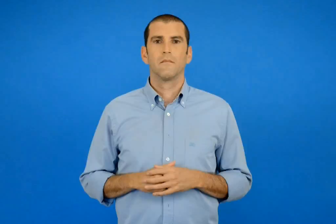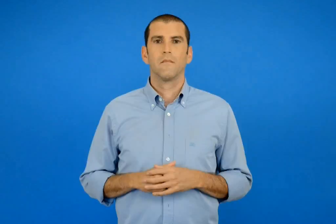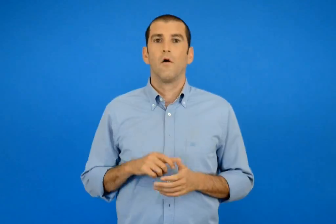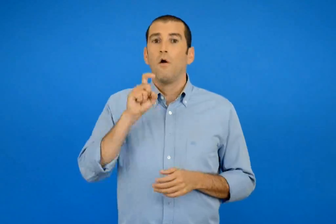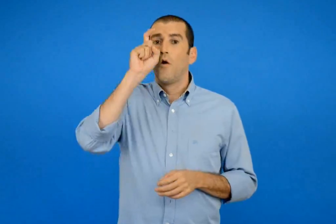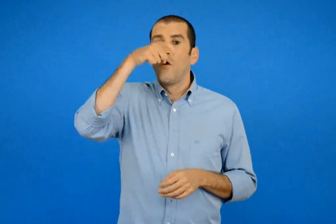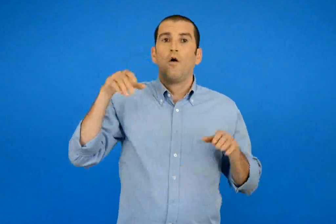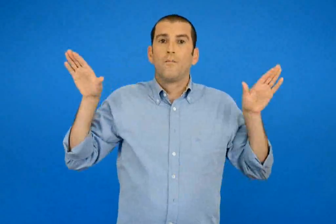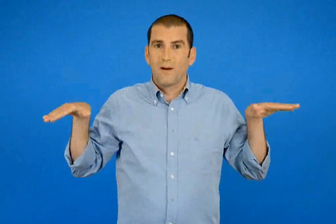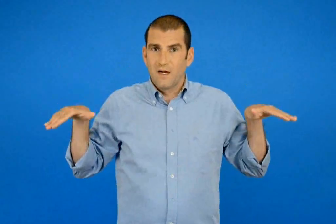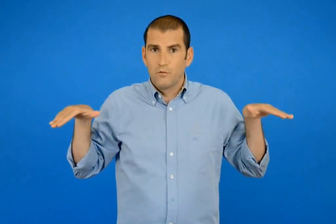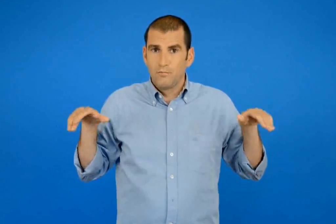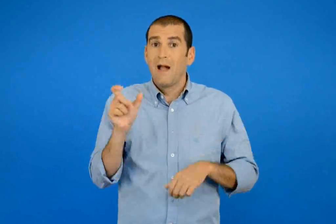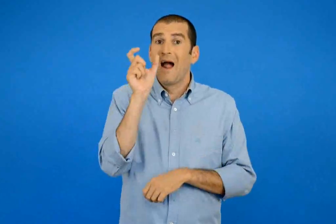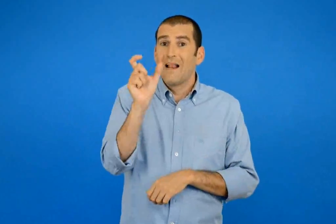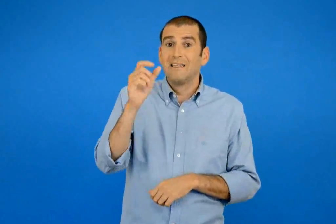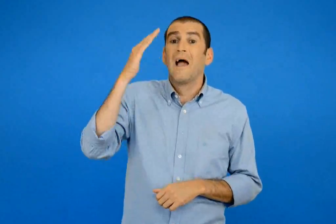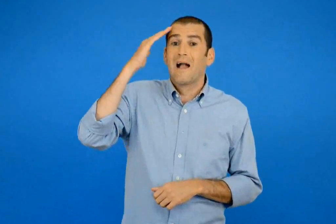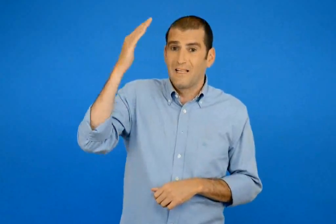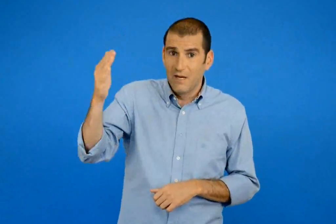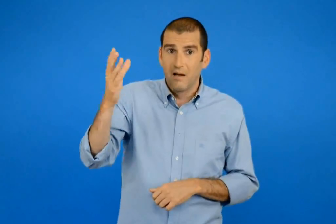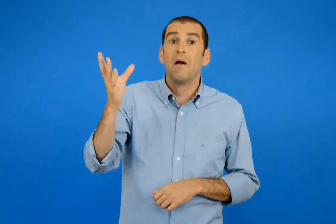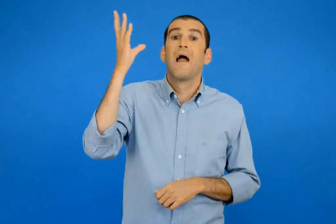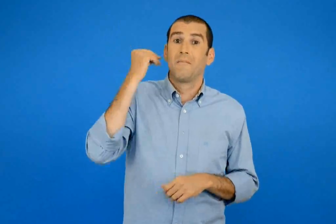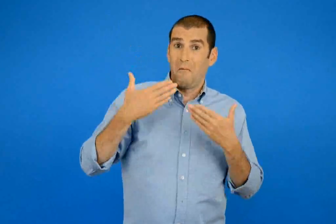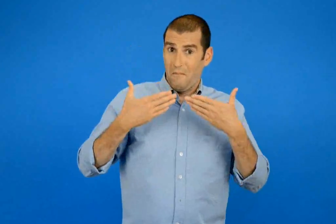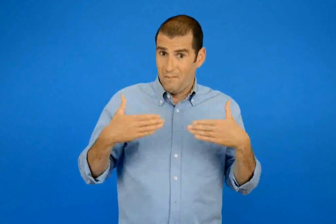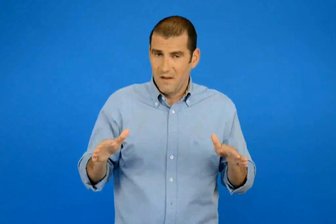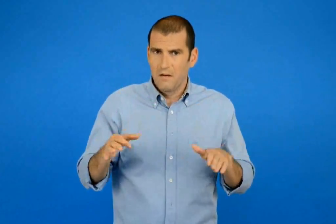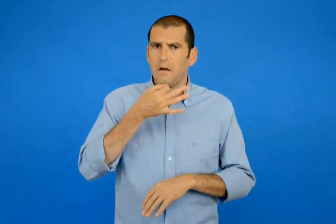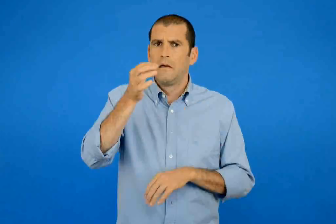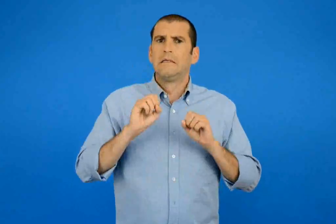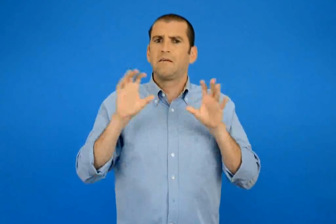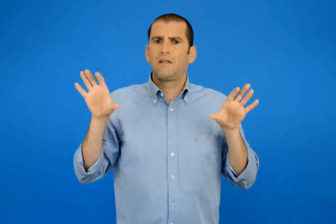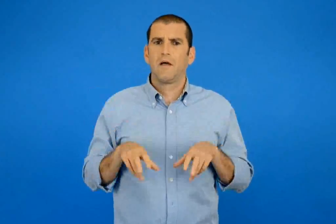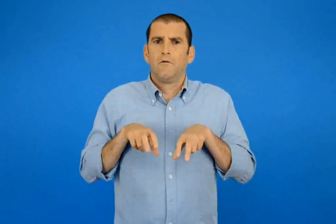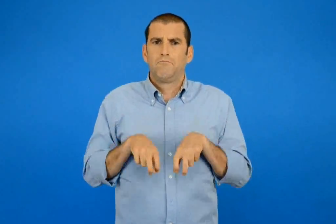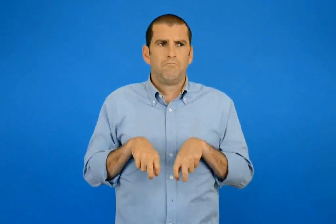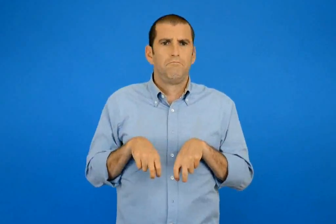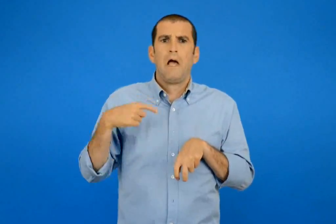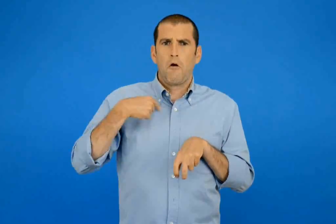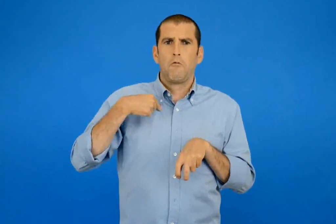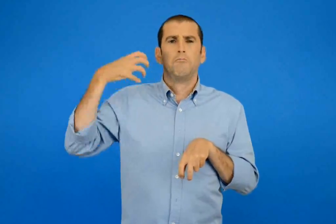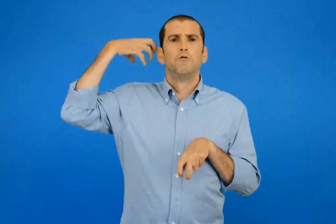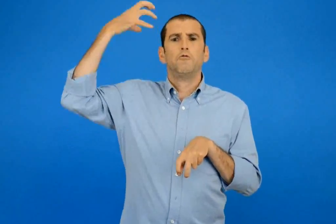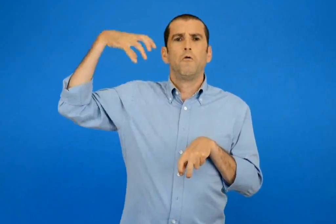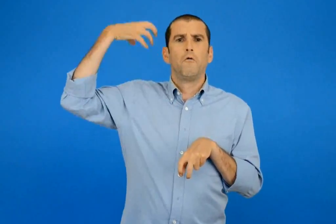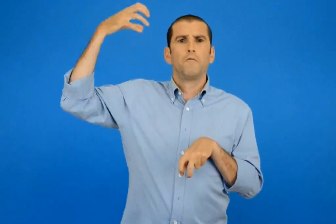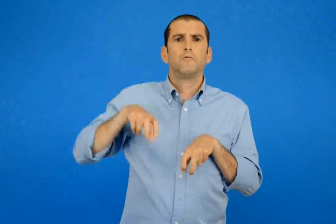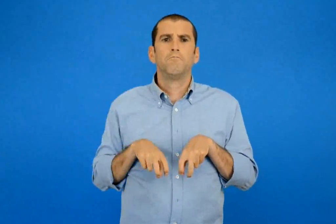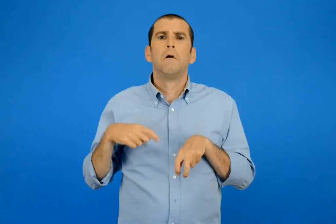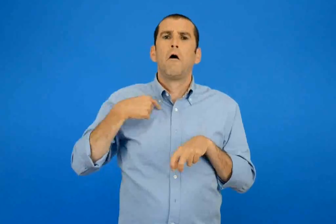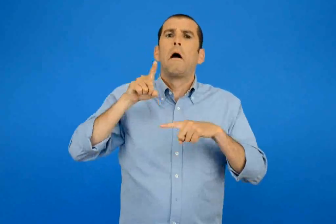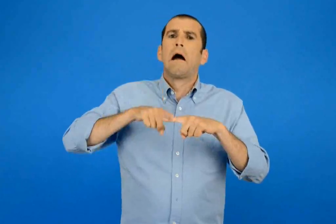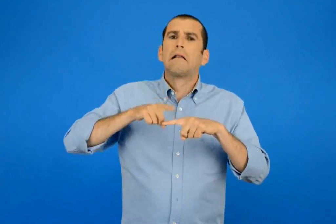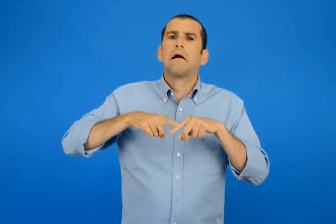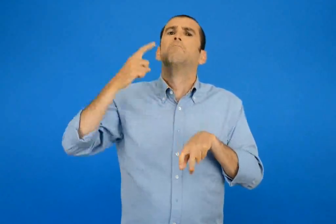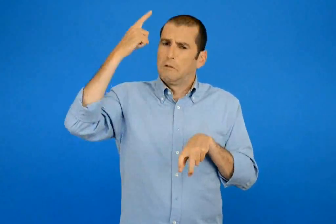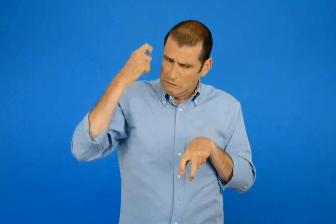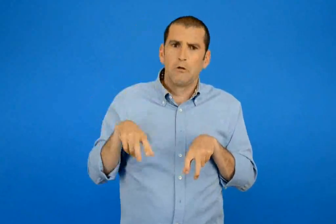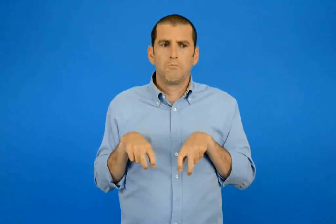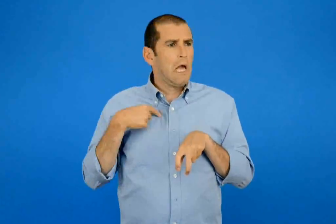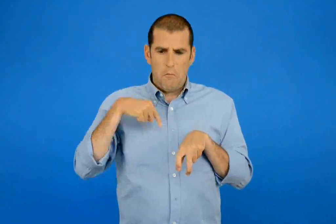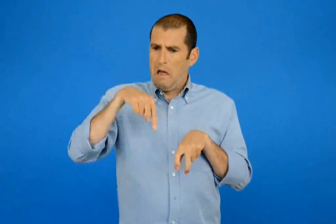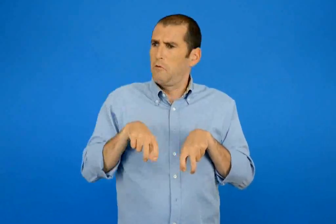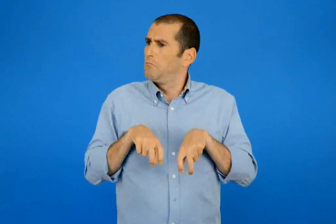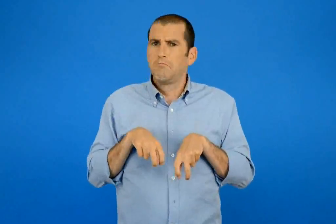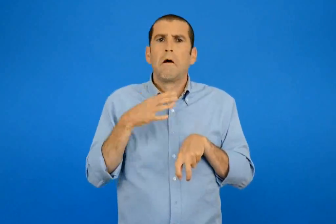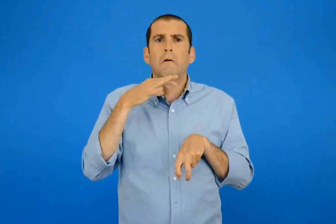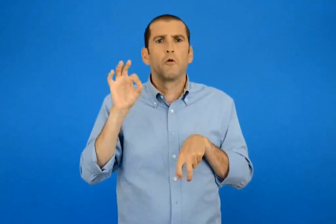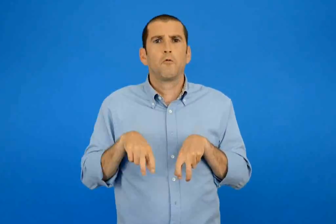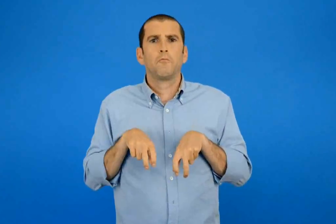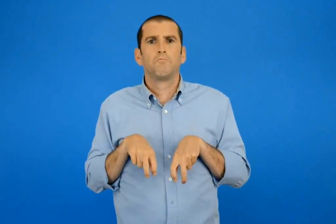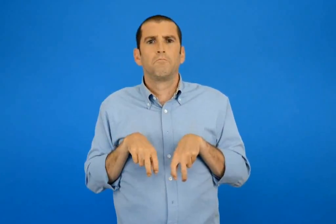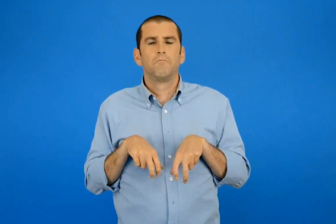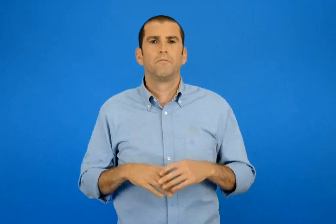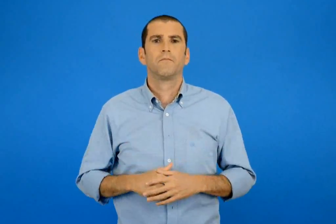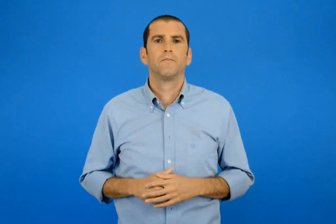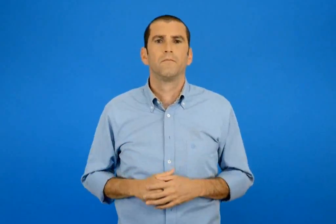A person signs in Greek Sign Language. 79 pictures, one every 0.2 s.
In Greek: σαν έμαθε τη λέξη καλησπέρα ο παπαγάλος είπε ξαφνικά είμαι σοφός γνωρίζω ελληνικά τι κάθομαι εδώ πέρα ;
